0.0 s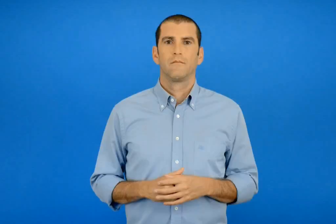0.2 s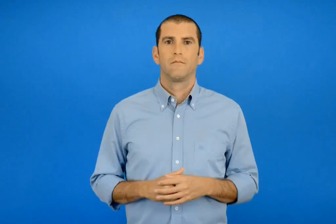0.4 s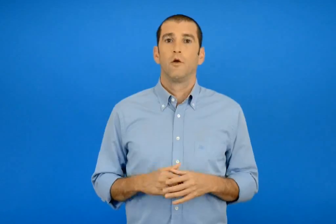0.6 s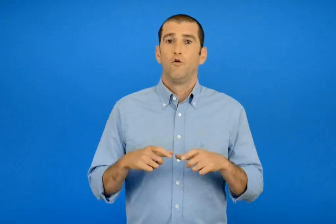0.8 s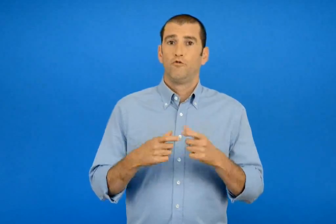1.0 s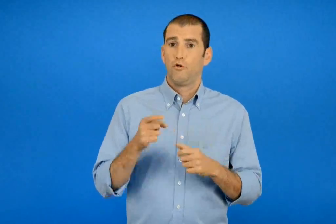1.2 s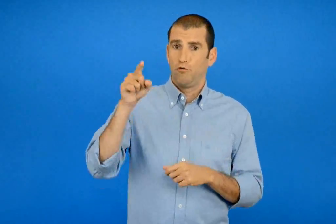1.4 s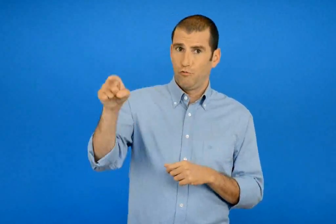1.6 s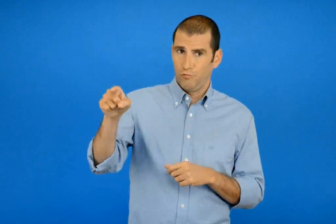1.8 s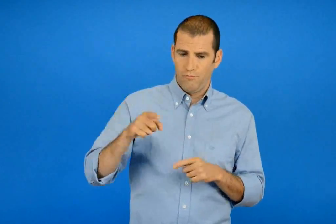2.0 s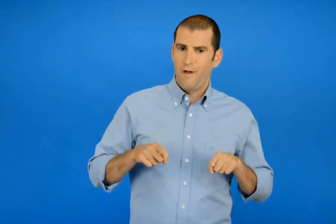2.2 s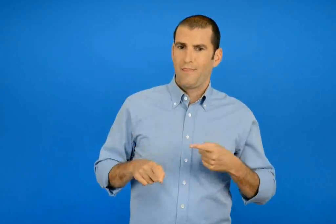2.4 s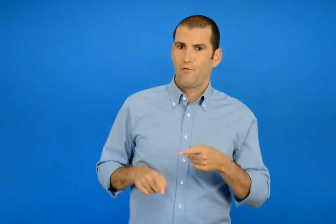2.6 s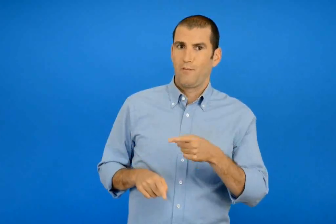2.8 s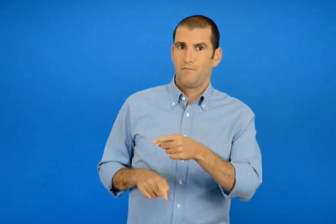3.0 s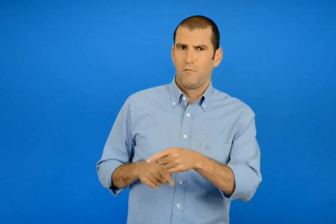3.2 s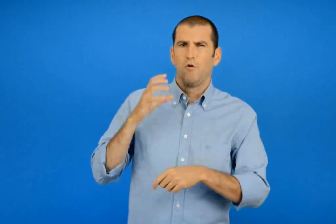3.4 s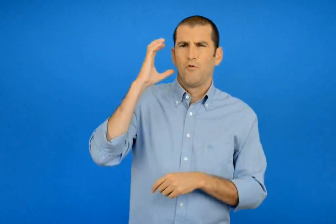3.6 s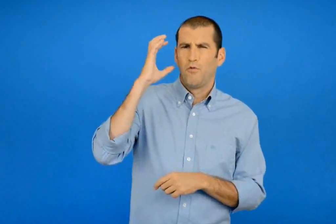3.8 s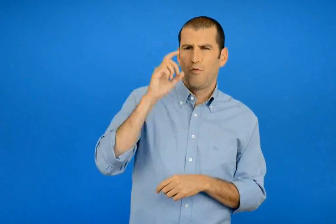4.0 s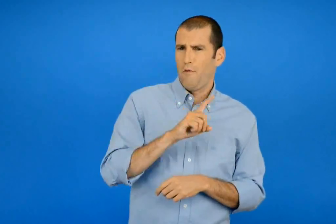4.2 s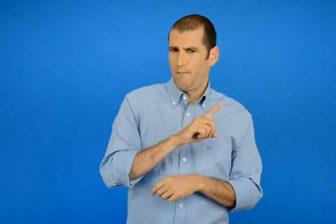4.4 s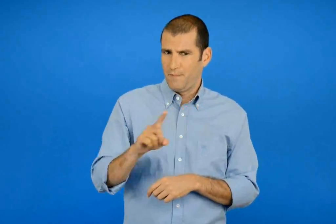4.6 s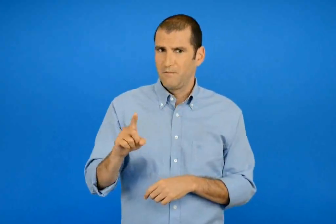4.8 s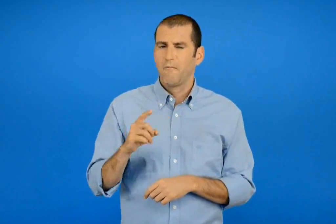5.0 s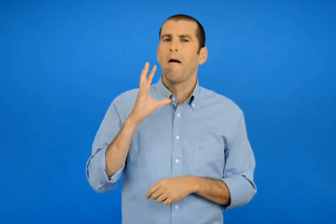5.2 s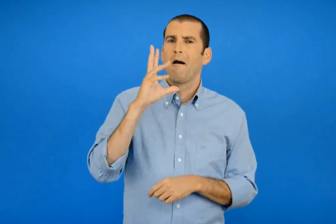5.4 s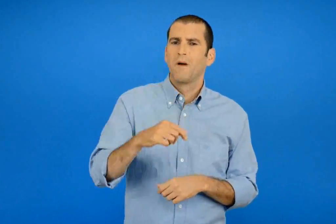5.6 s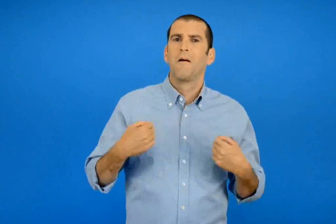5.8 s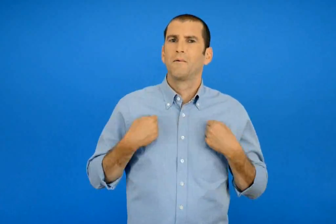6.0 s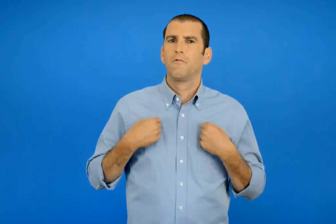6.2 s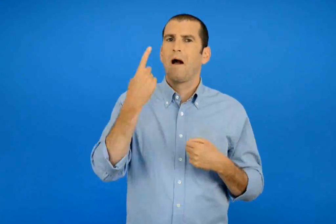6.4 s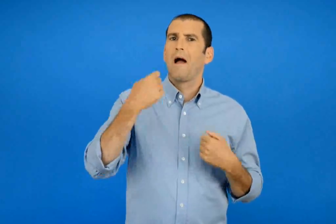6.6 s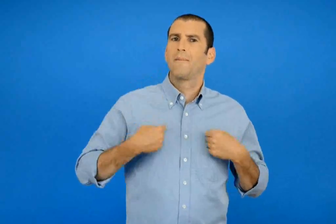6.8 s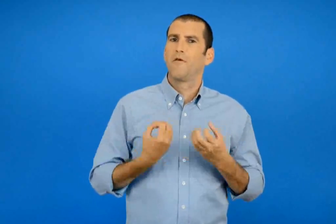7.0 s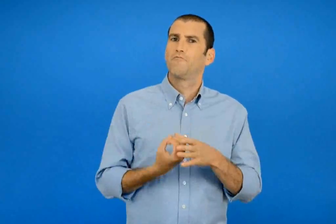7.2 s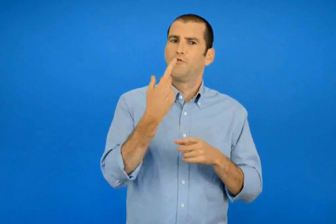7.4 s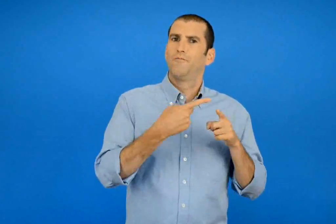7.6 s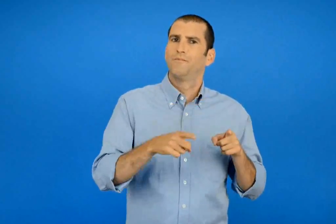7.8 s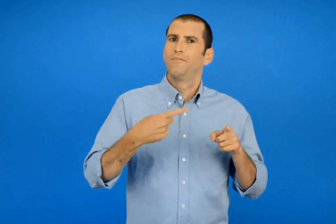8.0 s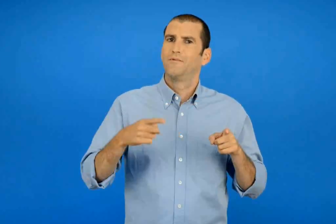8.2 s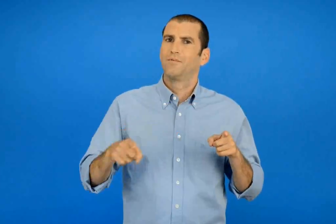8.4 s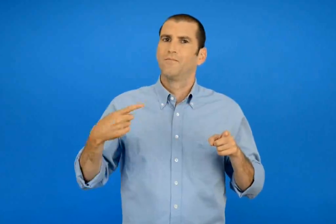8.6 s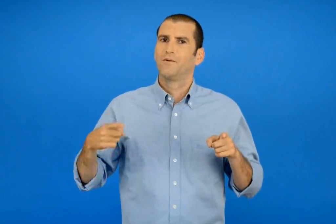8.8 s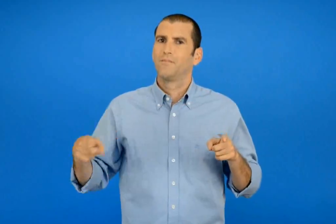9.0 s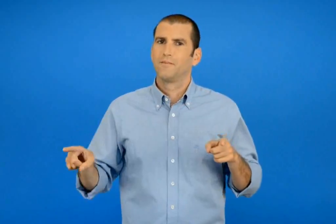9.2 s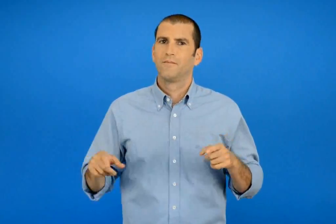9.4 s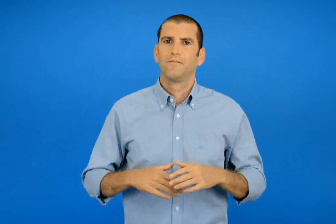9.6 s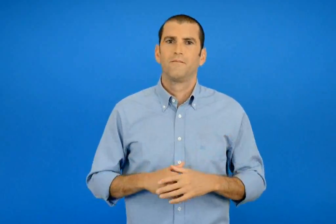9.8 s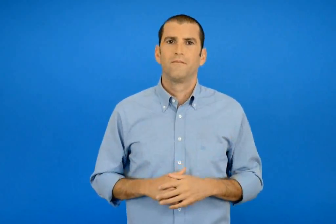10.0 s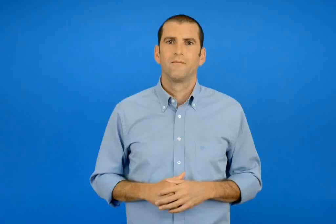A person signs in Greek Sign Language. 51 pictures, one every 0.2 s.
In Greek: για να είναι ενδιαφέρουσα η διαδρομή για το σχολείο κάθε μέρα παίζουν και ένα καινούριο παιχνίδι
